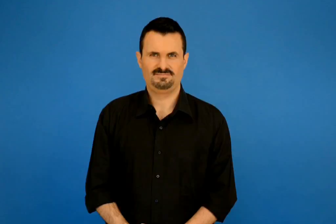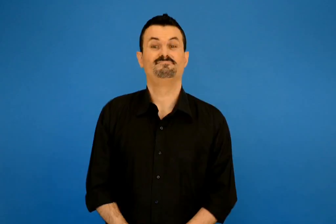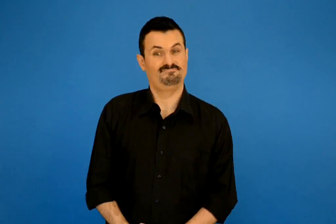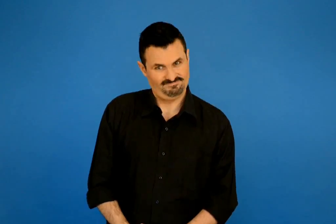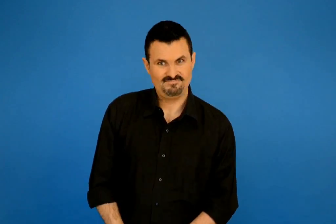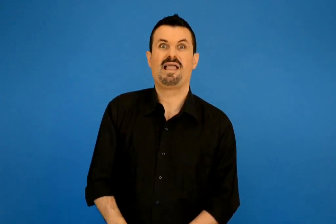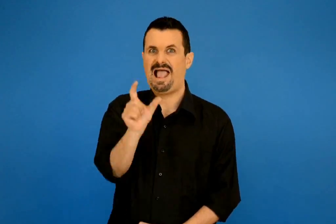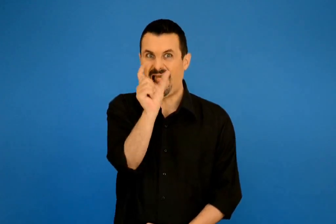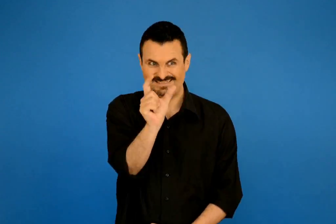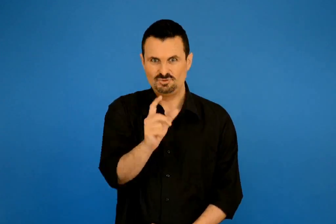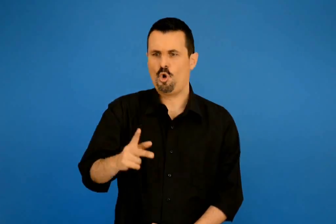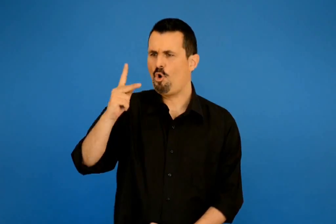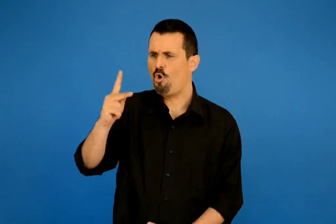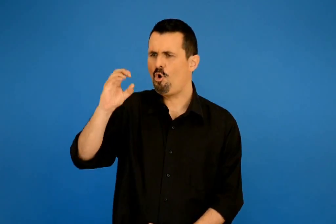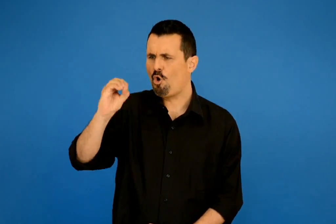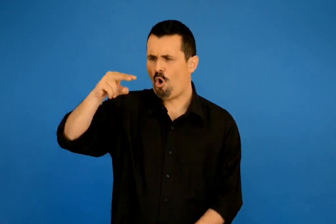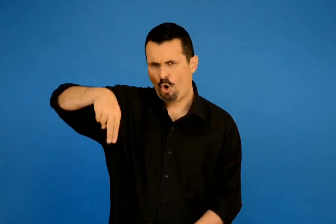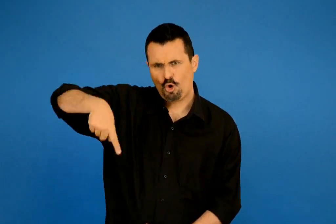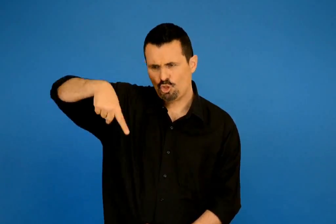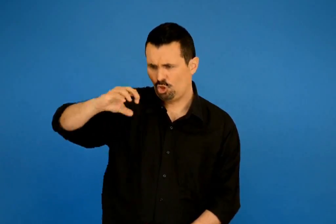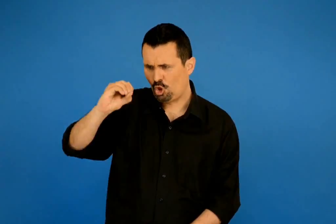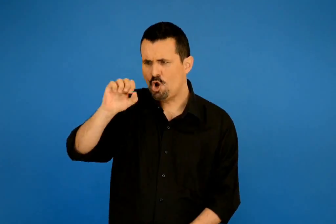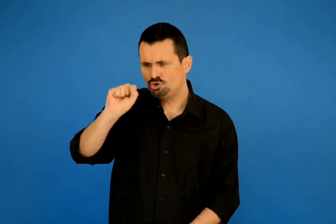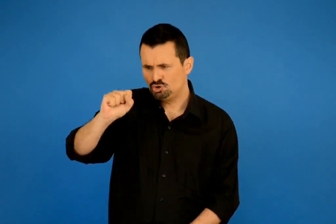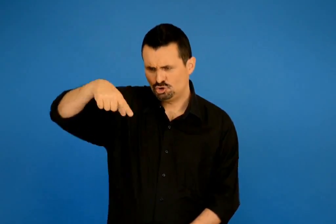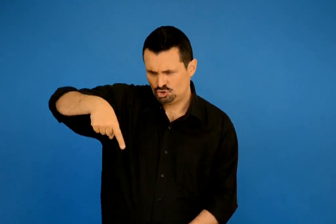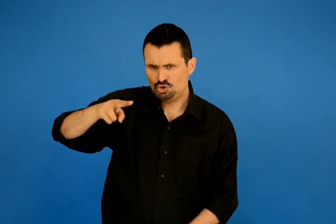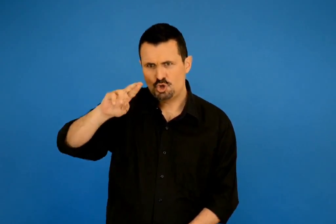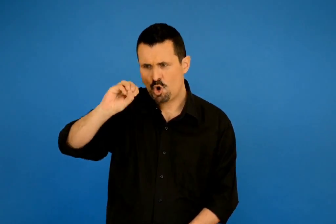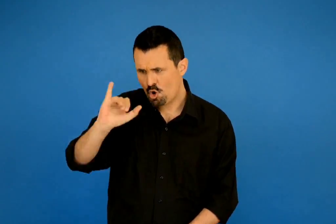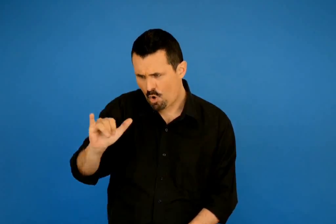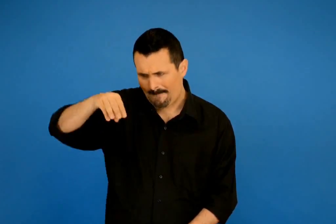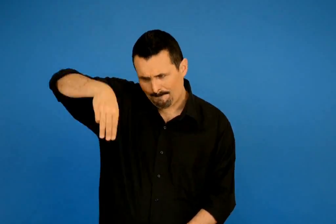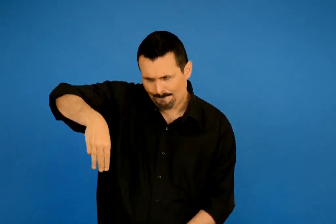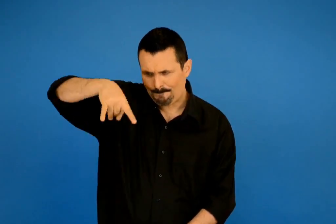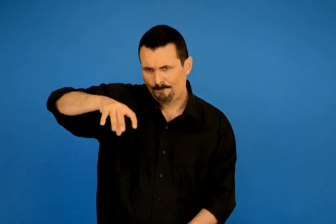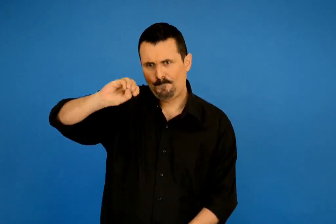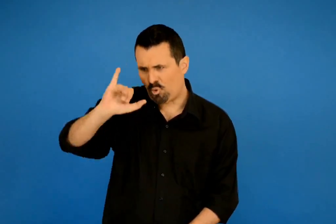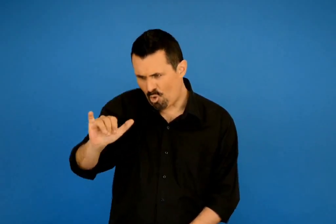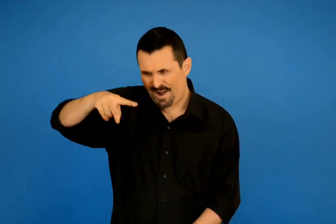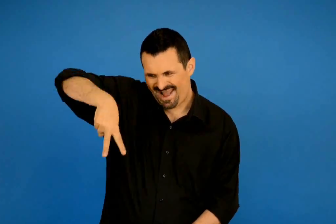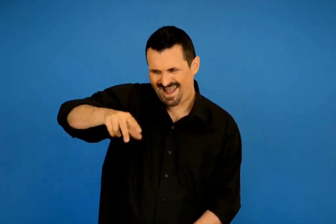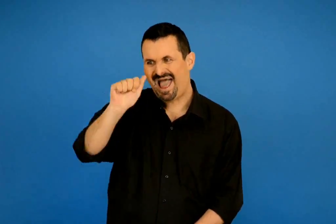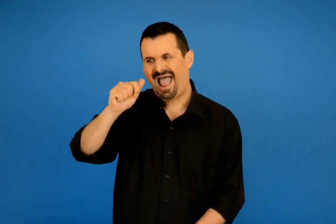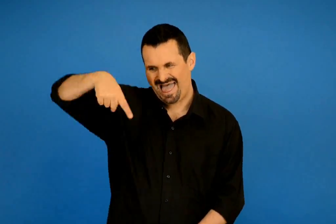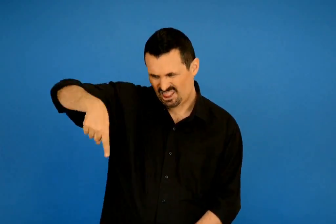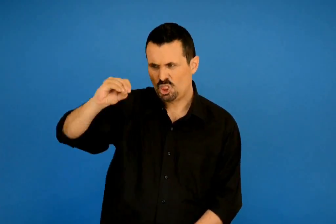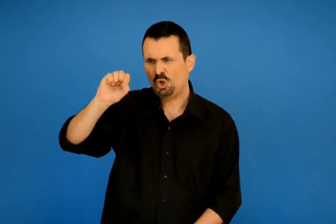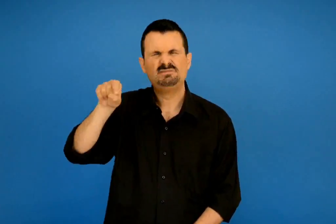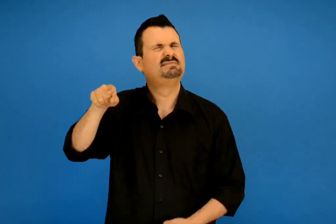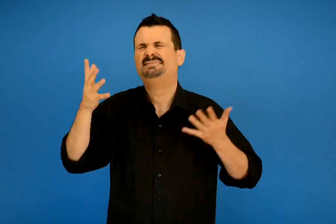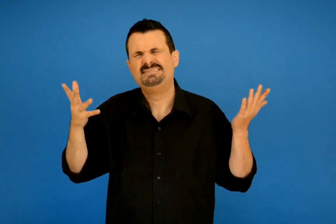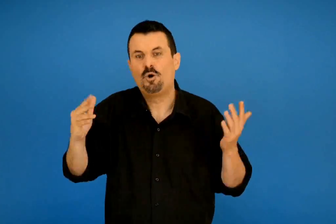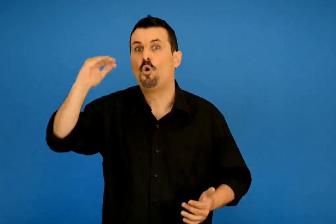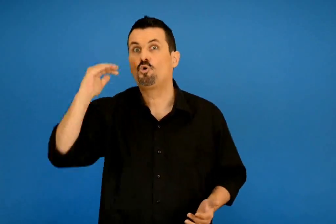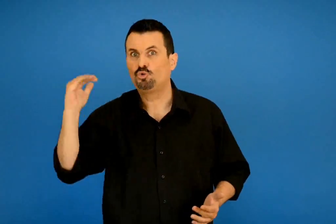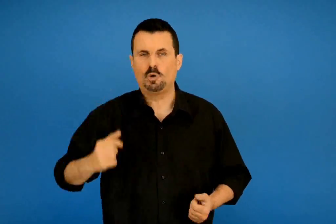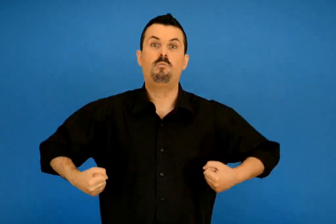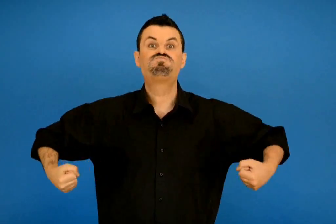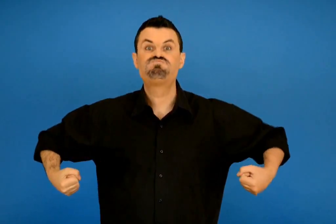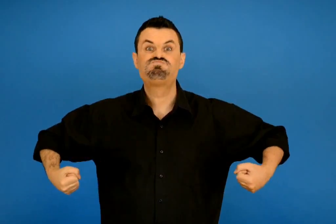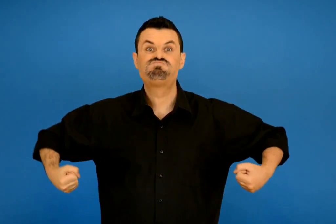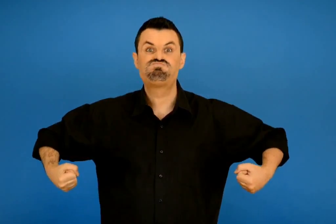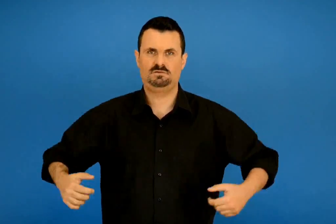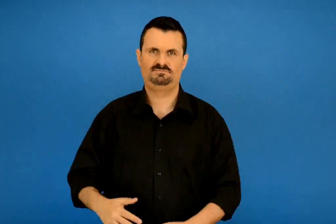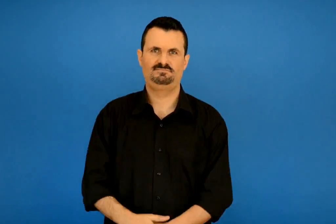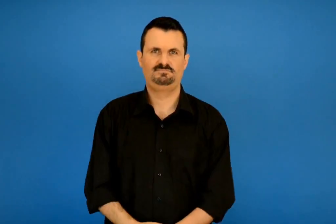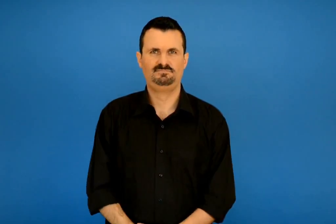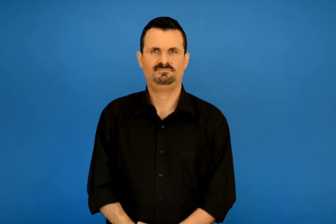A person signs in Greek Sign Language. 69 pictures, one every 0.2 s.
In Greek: κοντοστρουμπουλάτος κοντός και παχύς
